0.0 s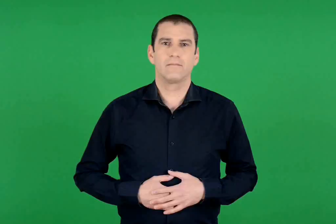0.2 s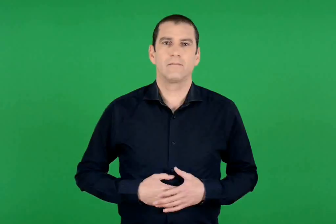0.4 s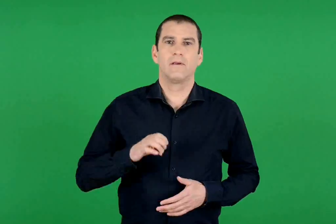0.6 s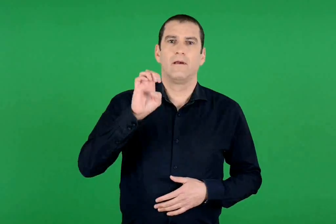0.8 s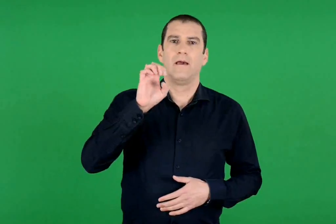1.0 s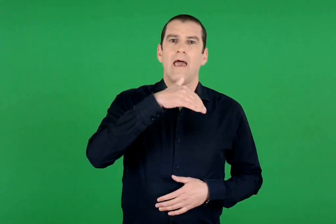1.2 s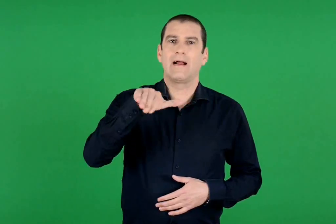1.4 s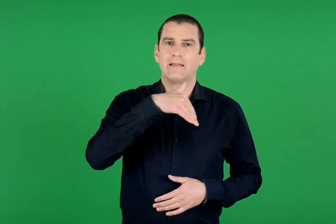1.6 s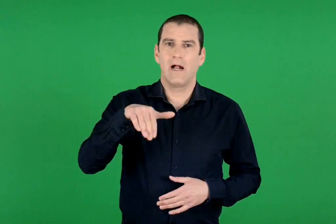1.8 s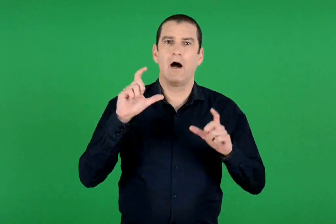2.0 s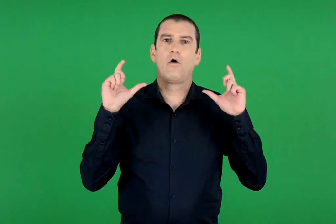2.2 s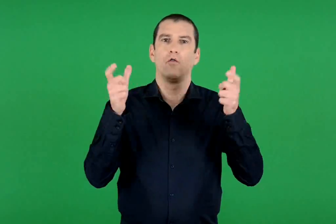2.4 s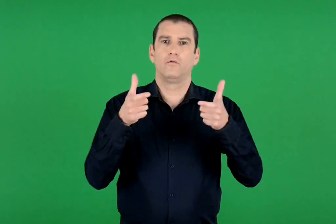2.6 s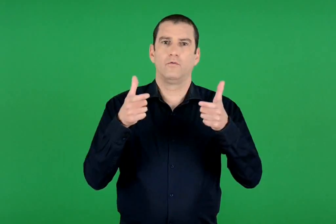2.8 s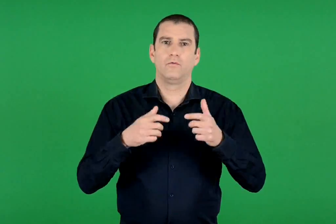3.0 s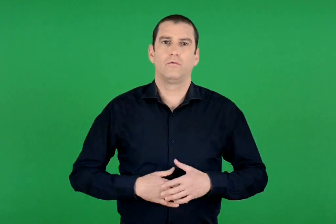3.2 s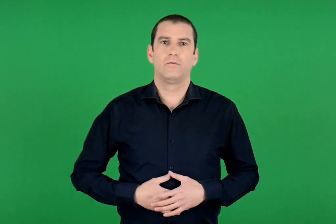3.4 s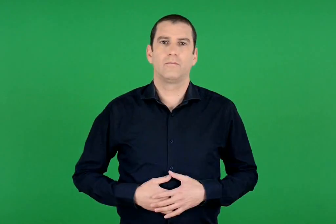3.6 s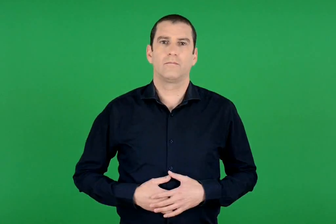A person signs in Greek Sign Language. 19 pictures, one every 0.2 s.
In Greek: η εγνατία οδός
